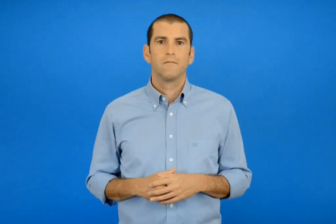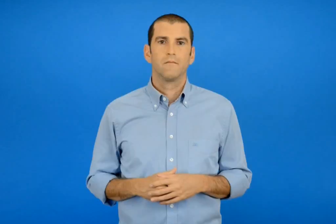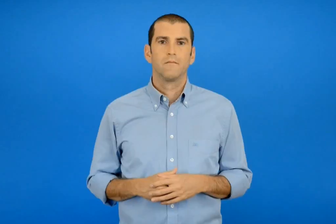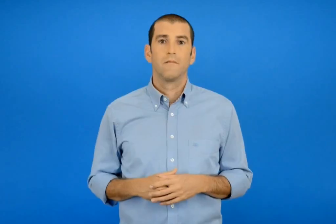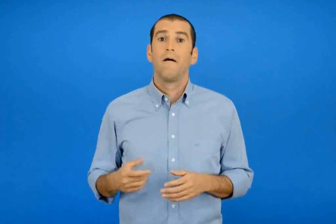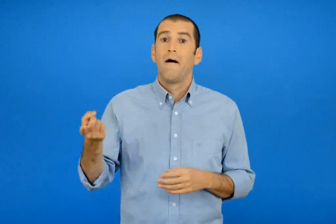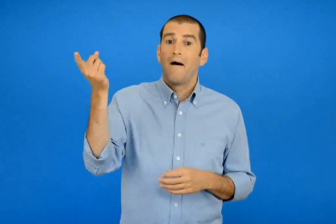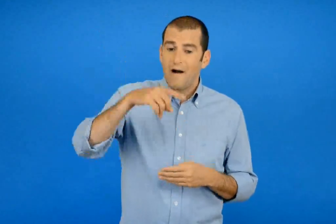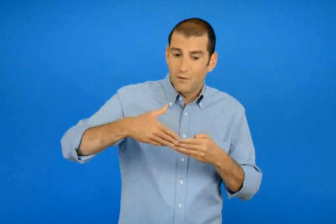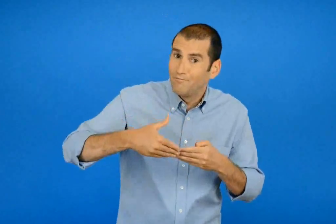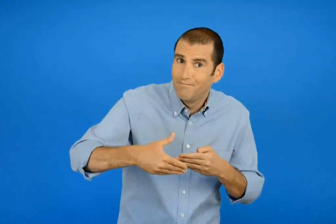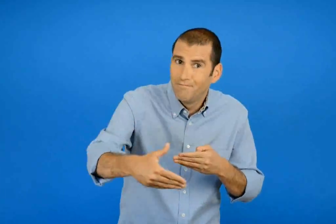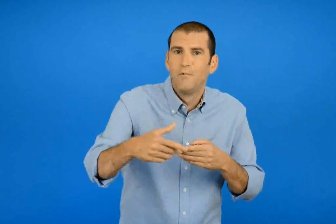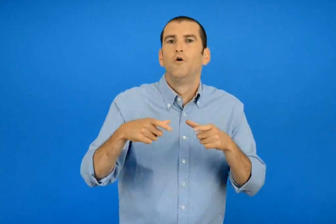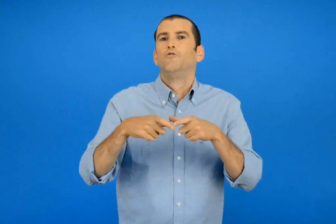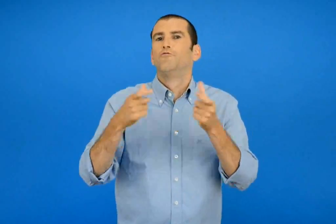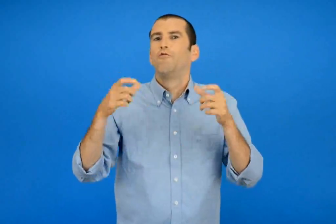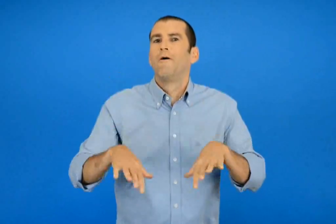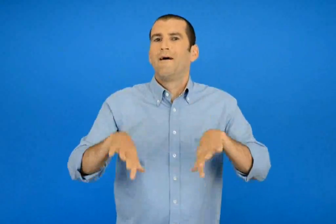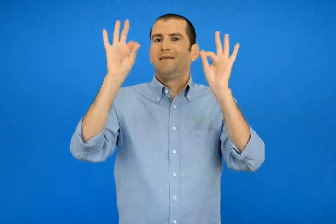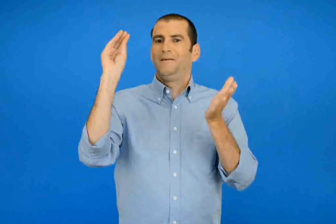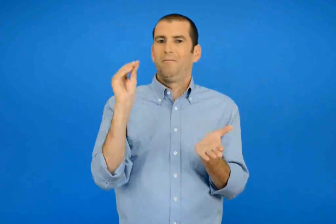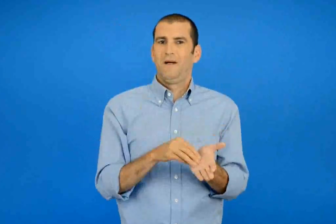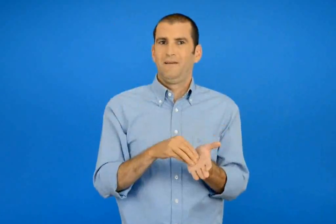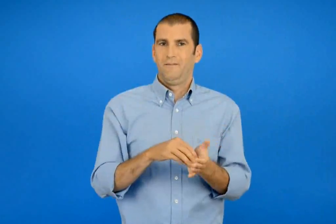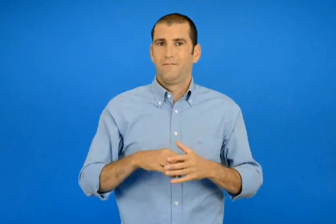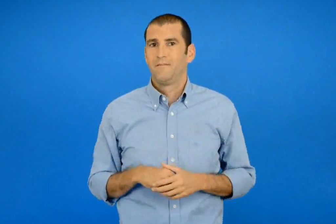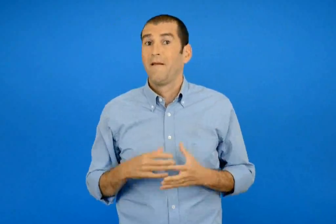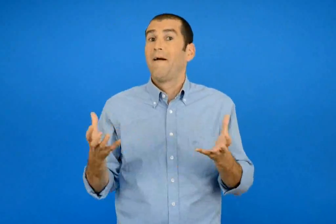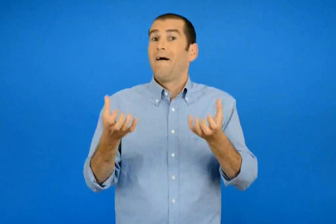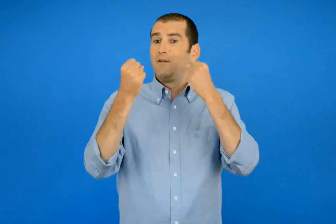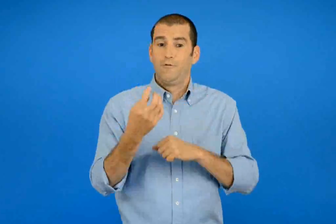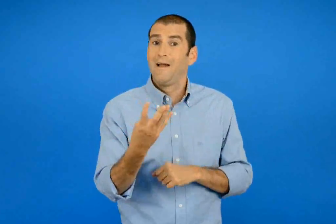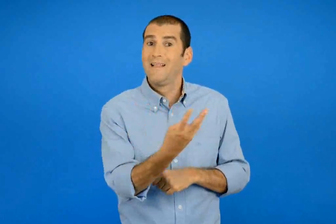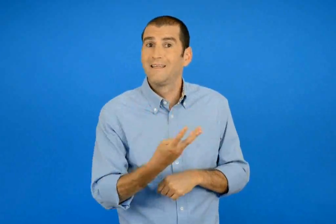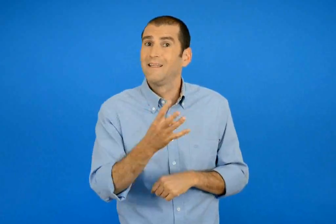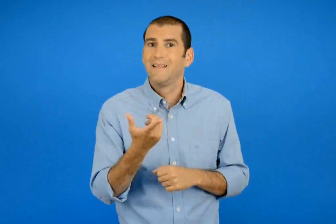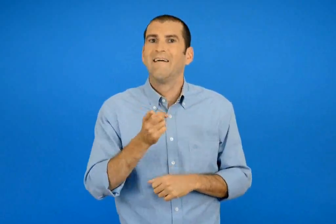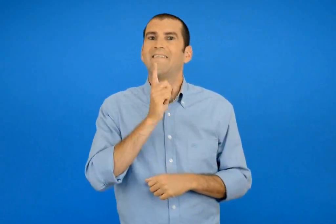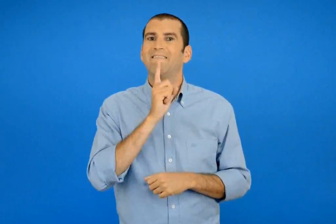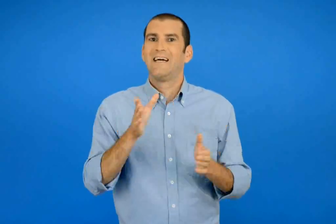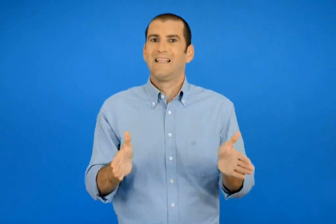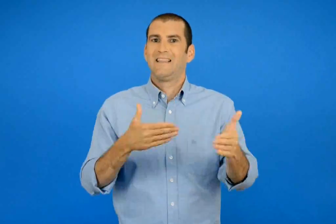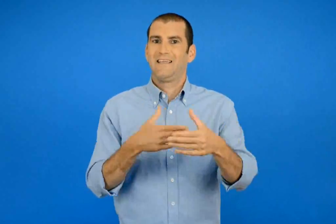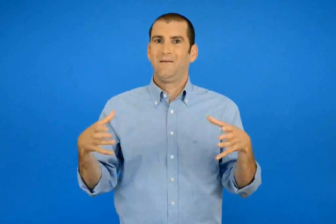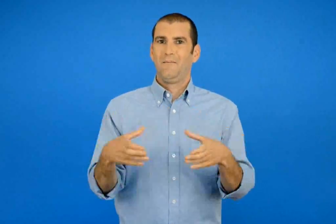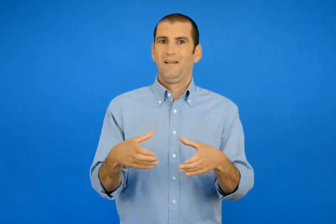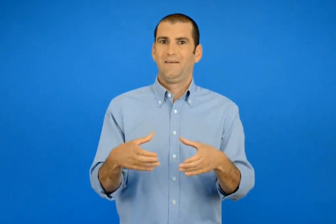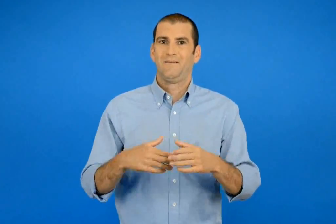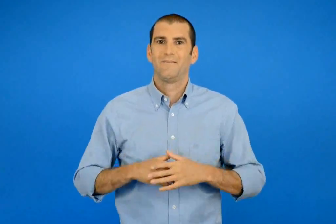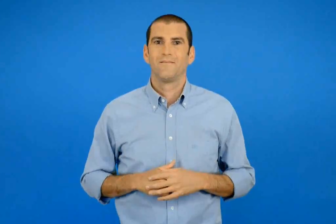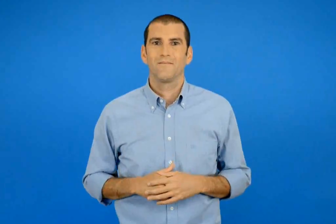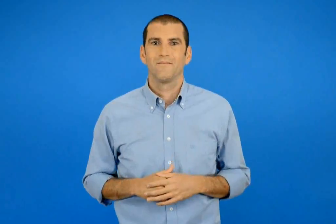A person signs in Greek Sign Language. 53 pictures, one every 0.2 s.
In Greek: αύριο αρχίζει ξανά το σχολείο ευτυχώς που και οι τέσσερις θα είναι στην ιδιά τάξη
